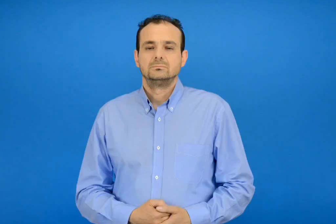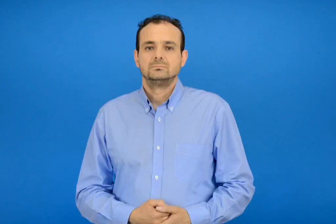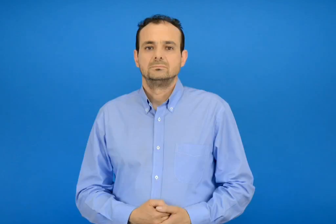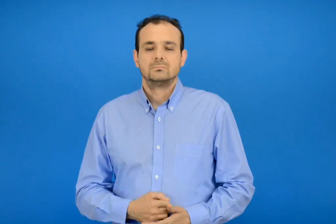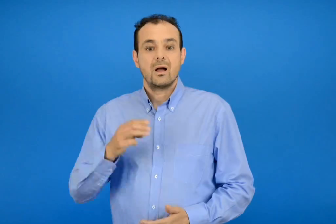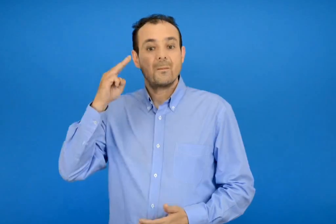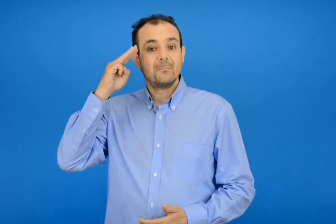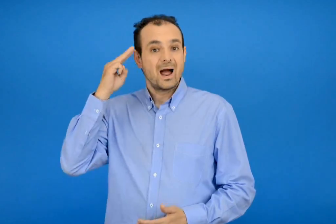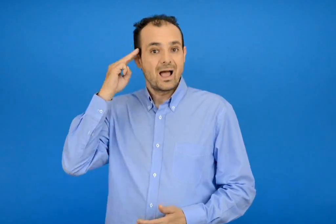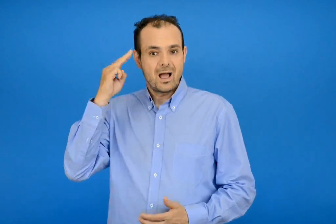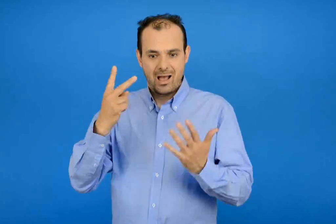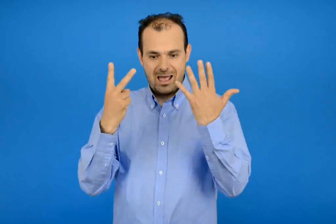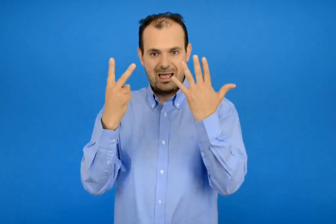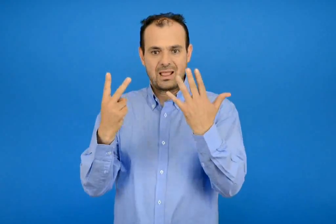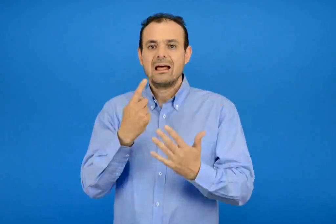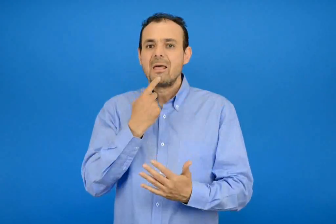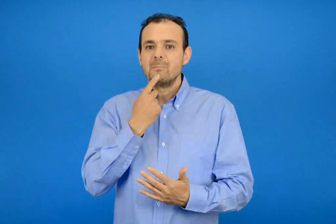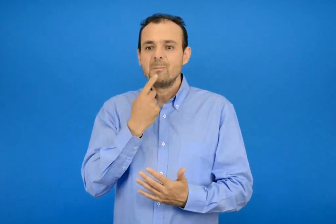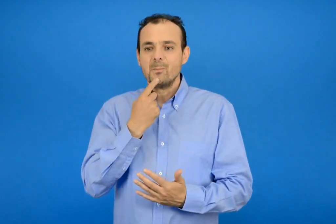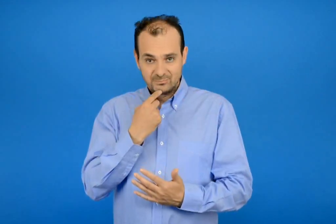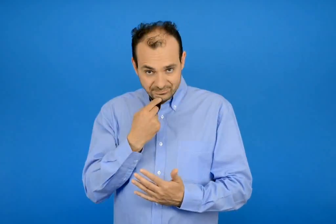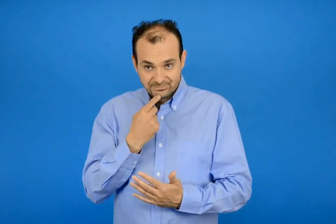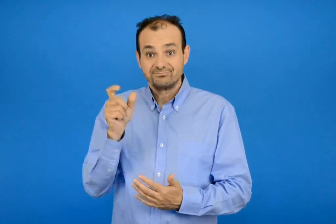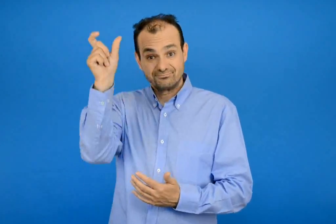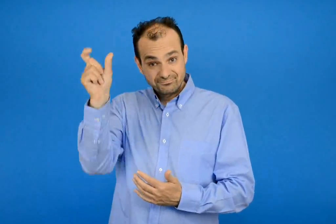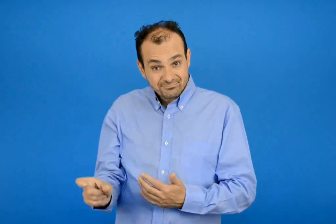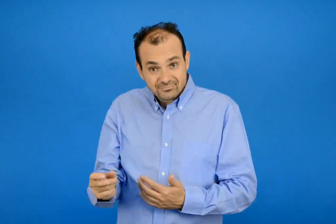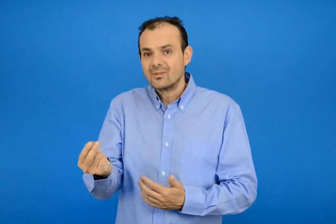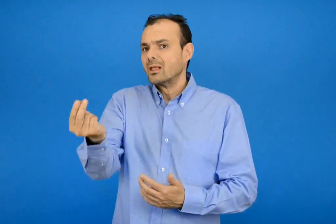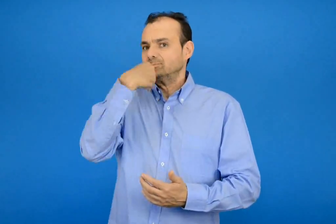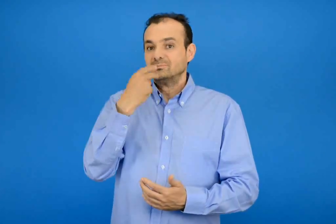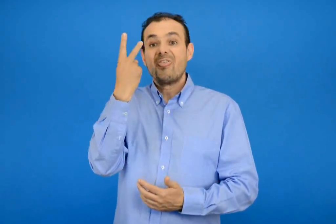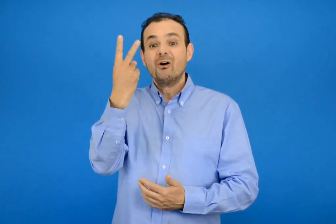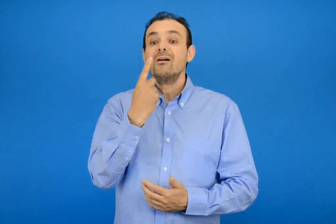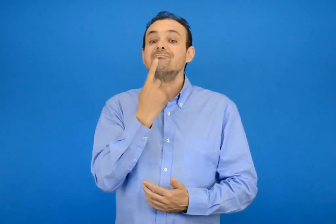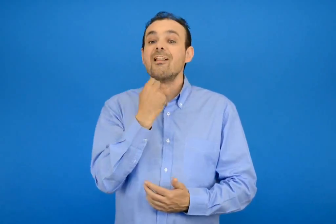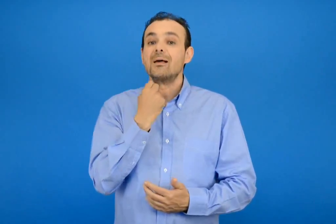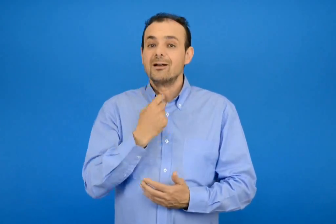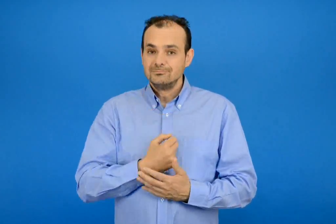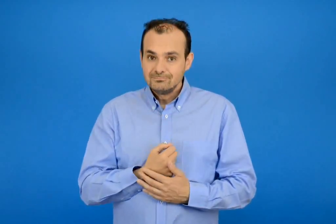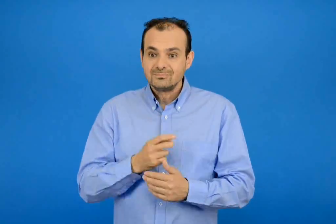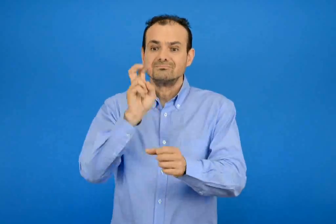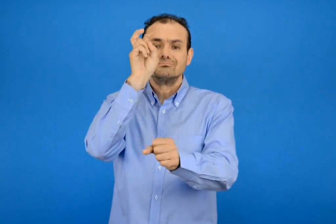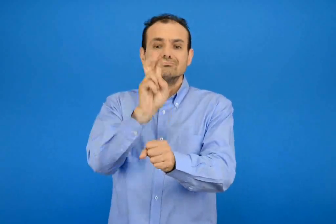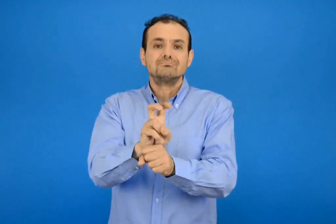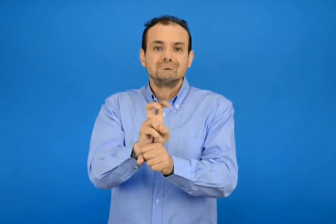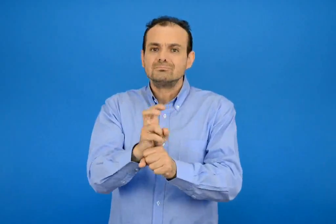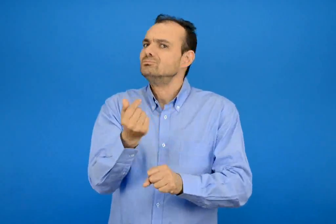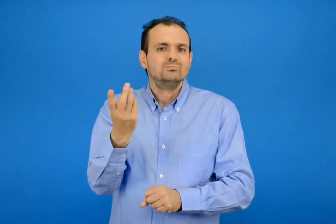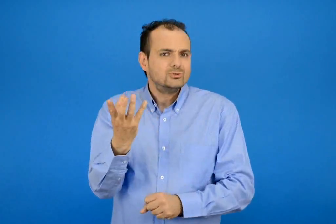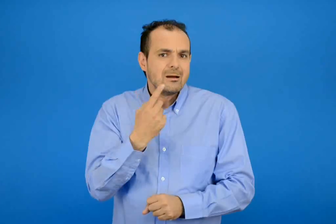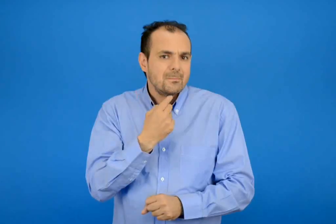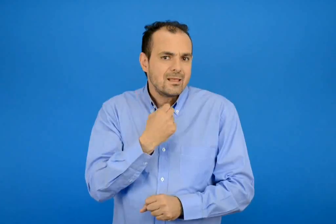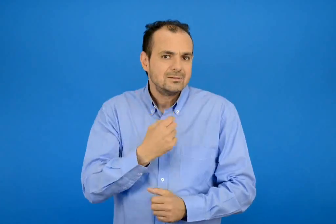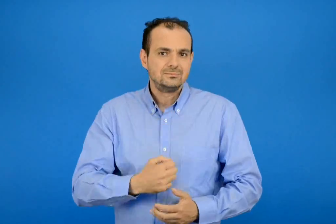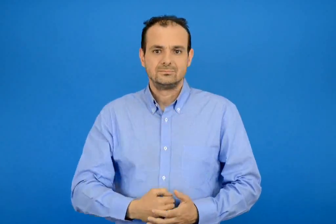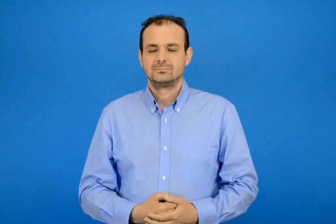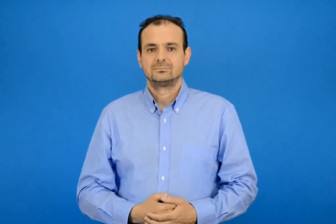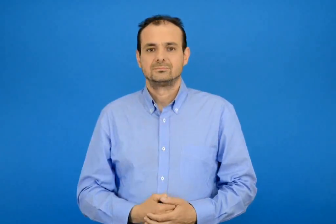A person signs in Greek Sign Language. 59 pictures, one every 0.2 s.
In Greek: η μαρία έχει 7 καραμέλες τρώει τις 2 πόσες καραμέλες της μένουν ;
